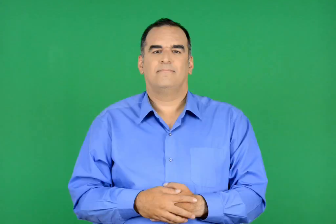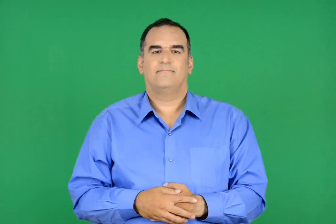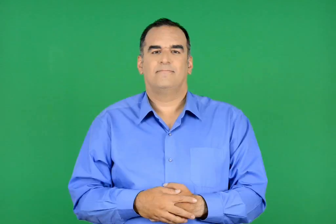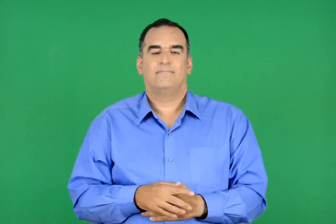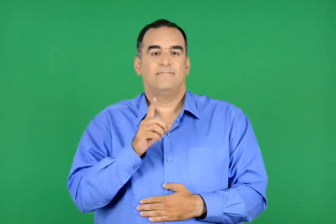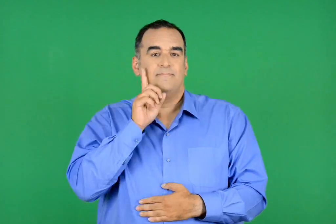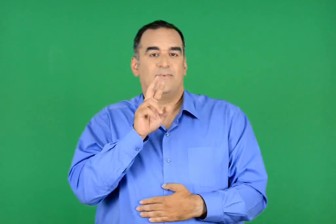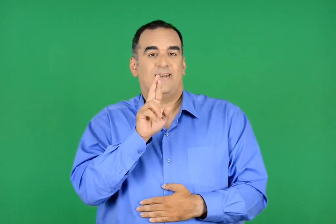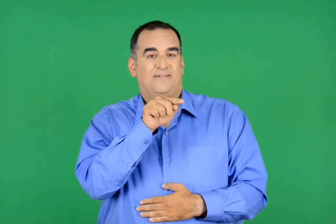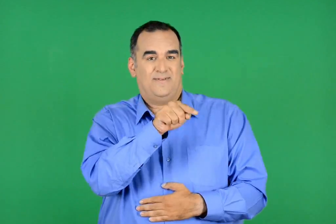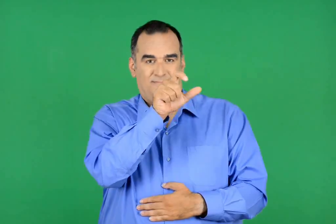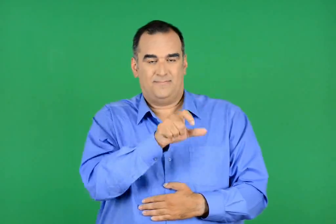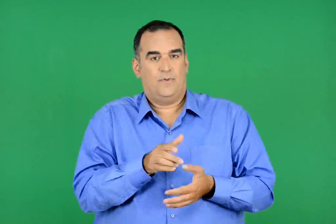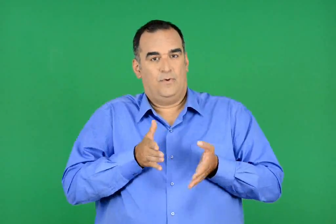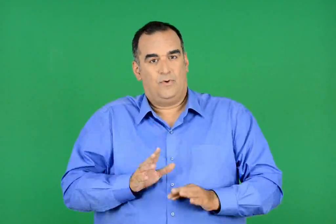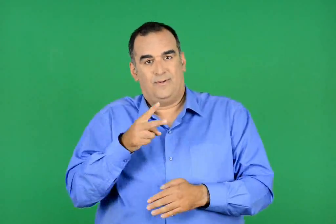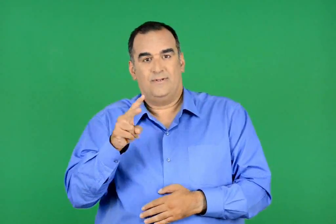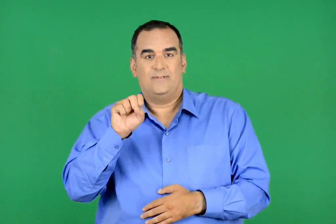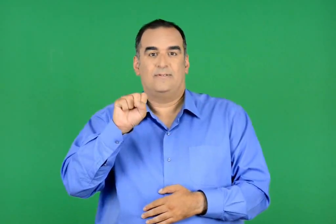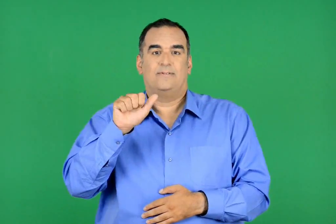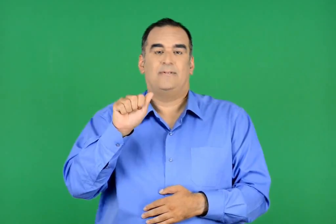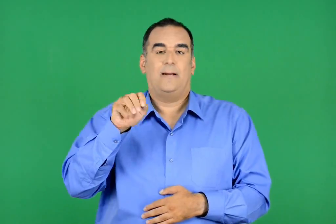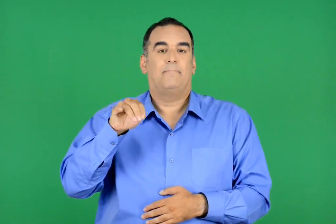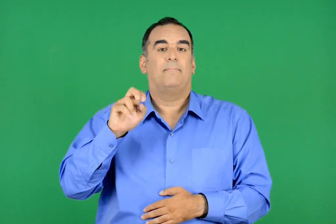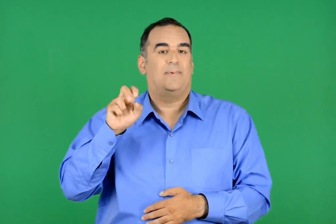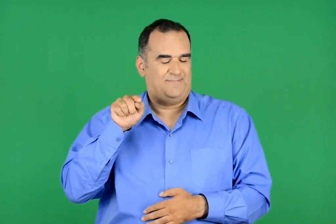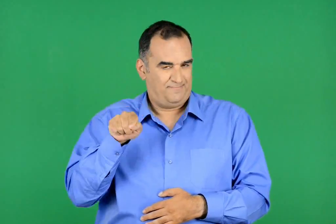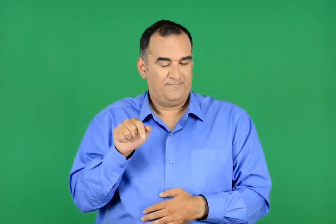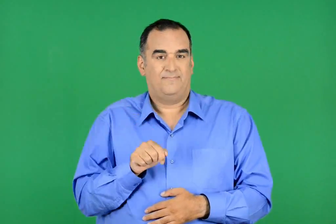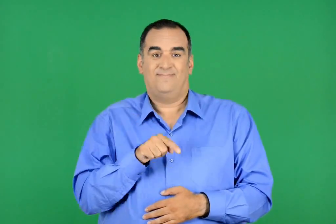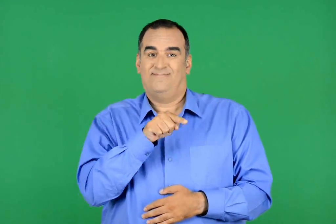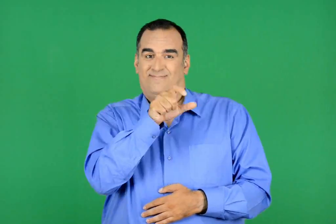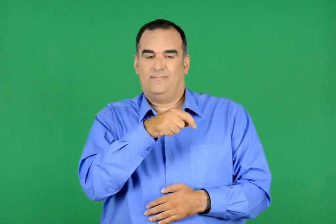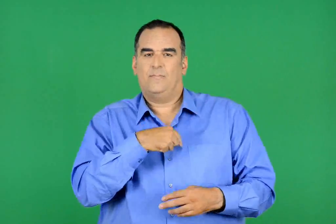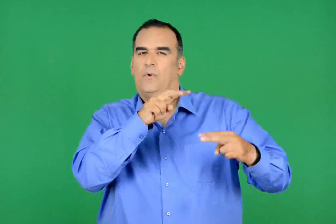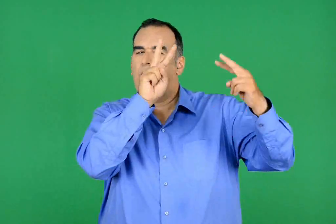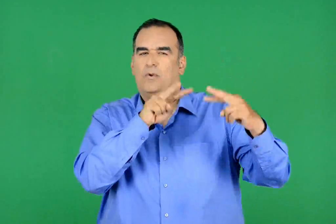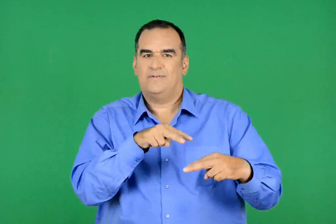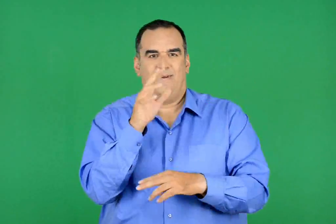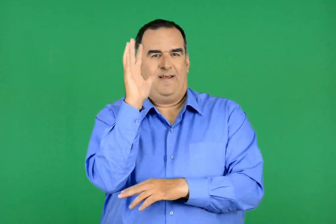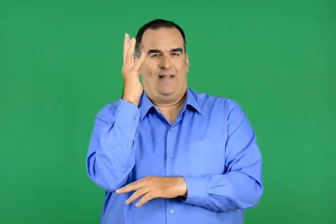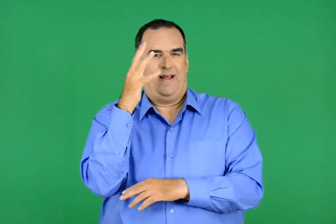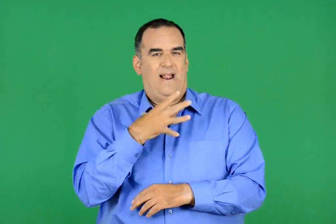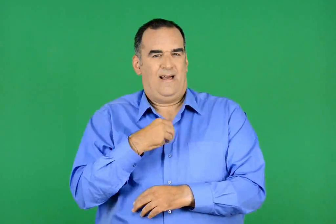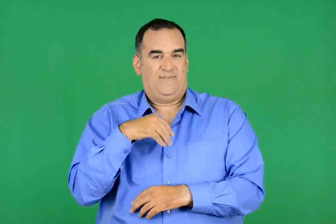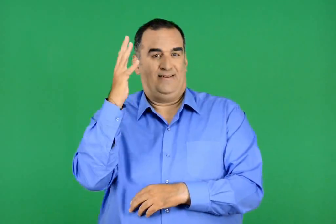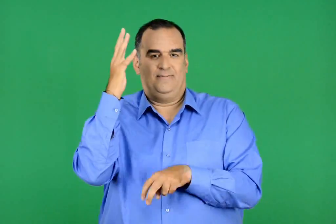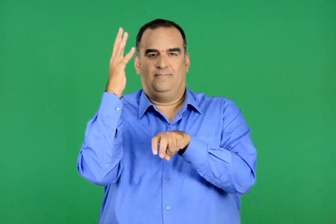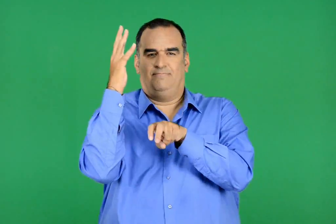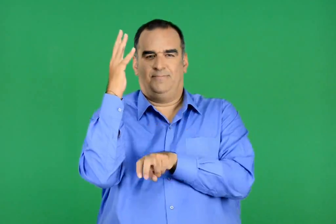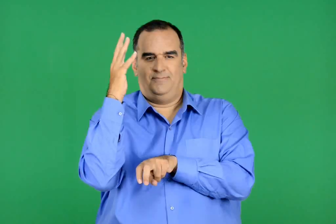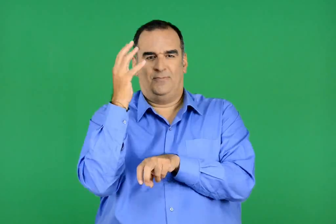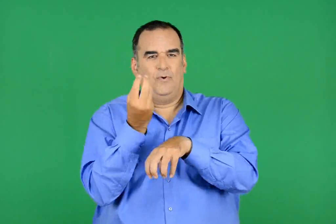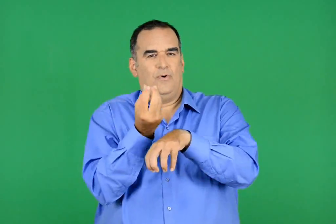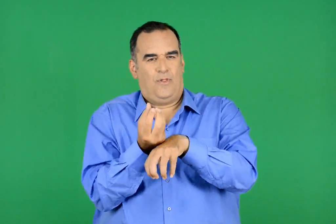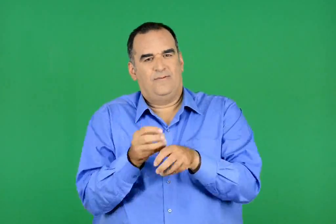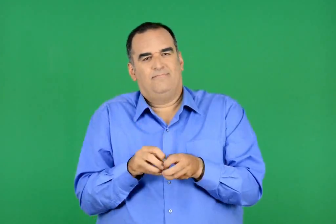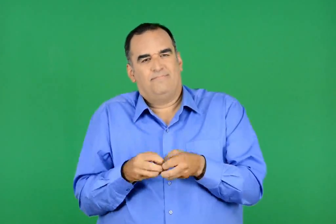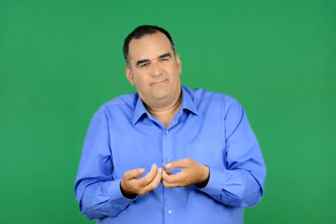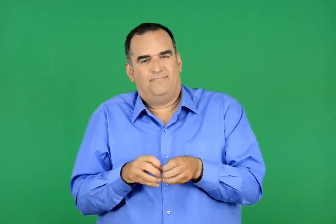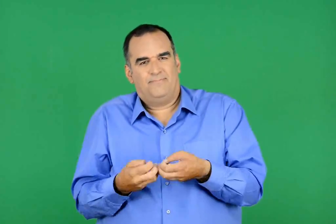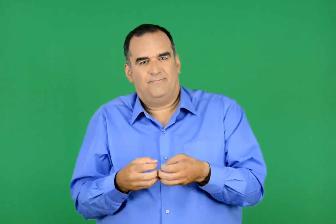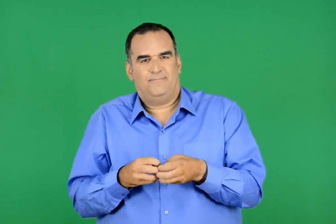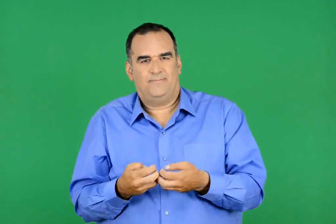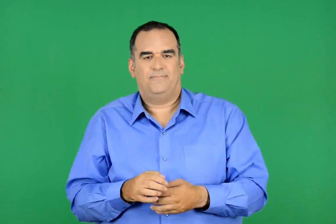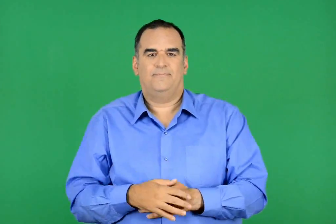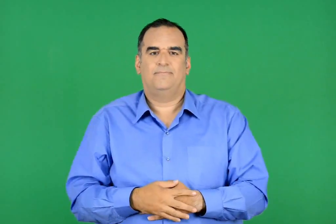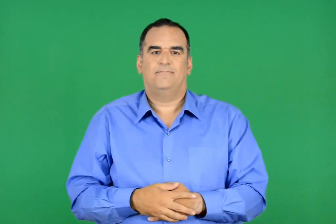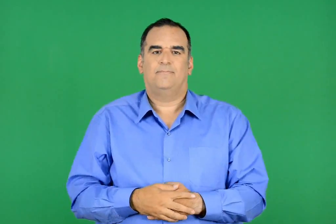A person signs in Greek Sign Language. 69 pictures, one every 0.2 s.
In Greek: τη ρασµίγια , την κόρη του σαµίχ , τη γνώρισα όταν πρωτοπήγαμε στο περιβόλι τους. καθόταν κάτω από τη λεύκα και ξεκούκκιζε ένα ρόδι
